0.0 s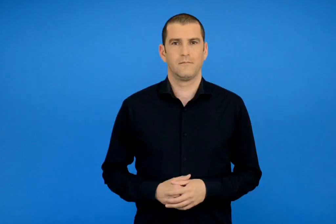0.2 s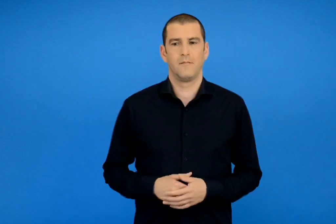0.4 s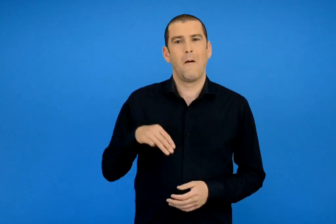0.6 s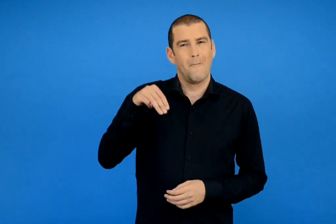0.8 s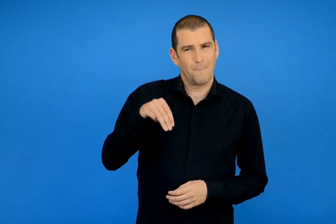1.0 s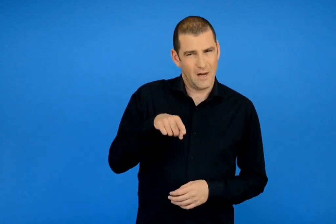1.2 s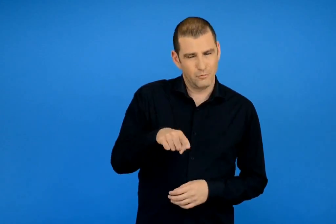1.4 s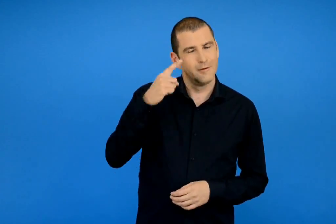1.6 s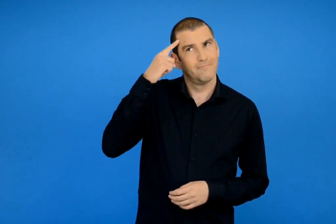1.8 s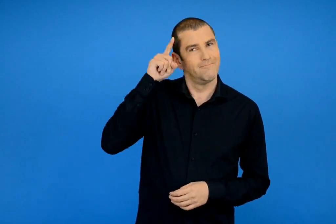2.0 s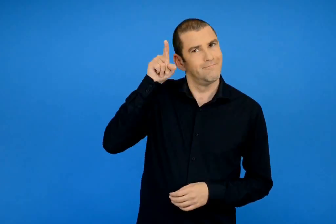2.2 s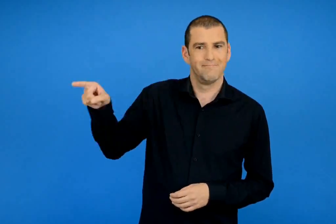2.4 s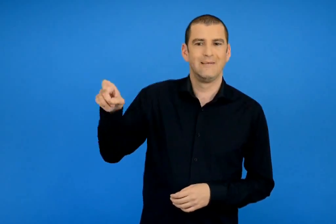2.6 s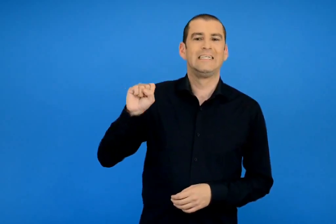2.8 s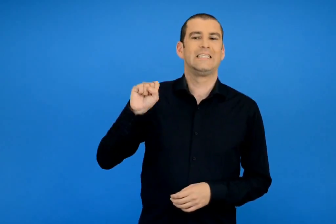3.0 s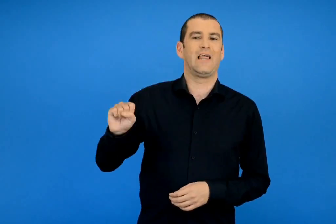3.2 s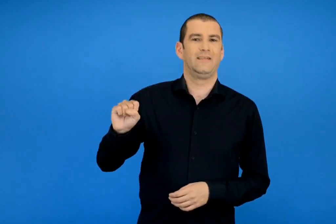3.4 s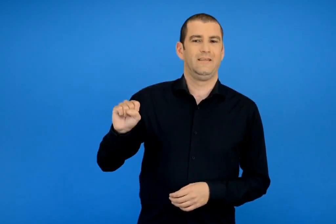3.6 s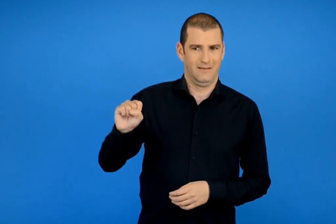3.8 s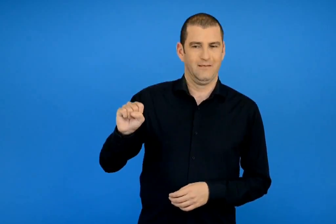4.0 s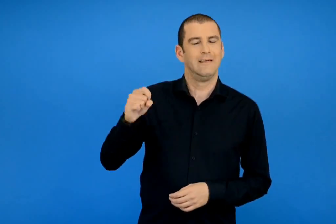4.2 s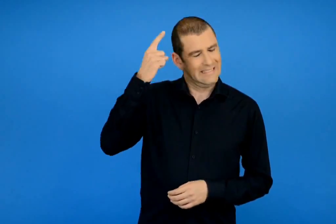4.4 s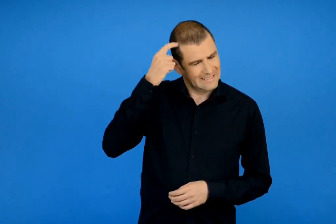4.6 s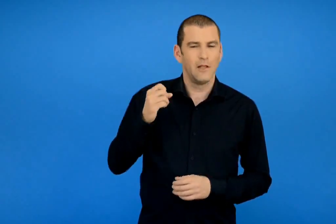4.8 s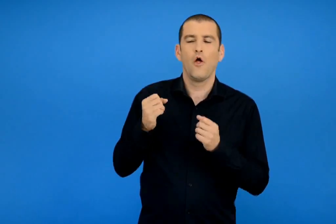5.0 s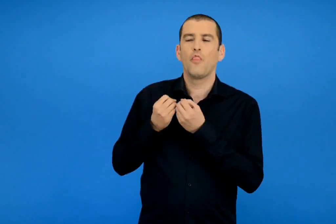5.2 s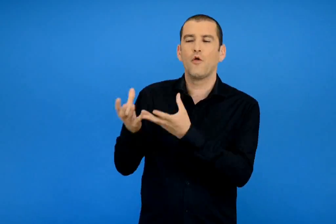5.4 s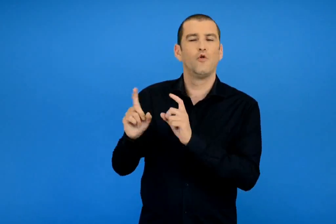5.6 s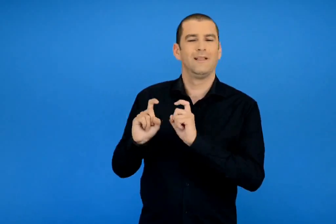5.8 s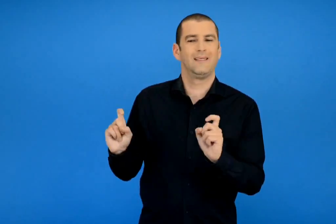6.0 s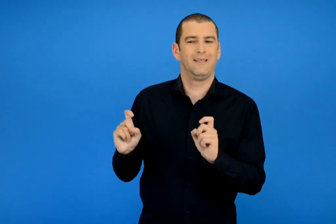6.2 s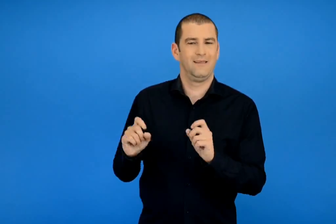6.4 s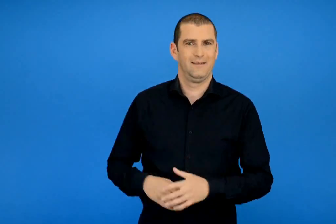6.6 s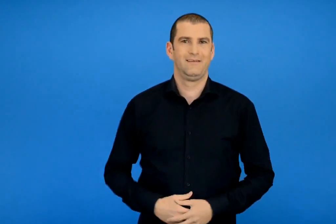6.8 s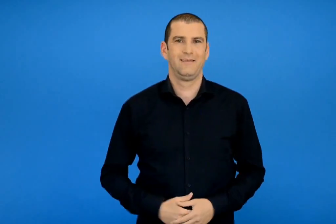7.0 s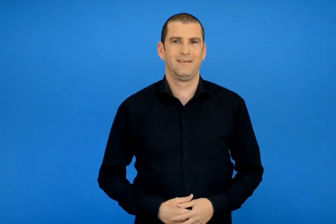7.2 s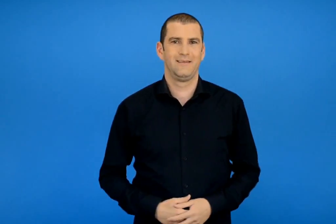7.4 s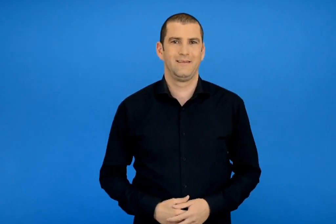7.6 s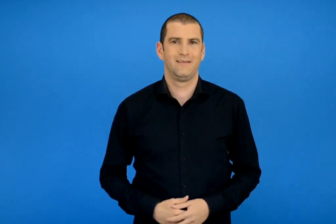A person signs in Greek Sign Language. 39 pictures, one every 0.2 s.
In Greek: του μάνου το μυαλό έτρεξε στο φίλο του το στάθη ήξερε τι θα του πάρει
